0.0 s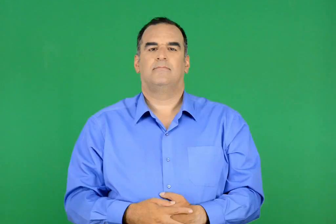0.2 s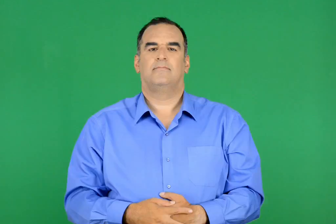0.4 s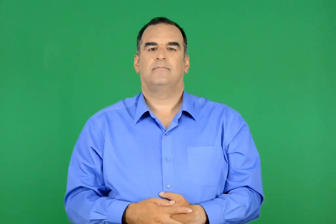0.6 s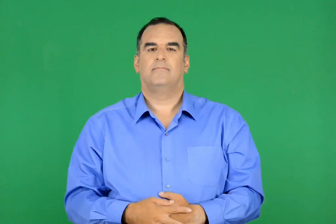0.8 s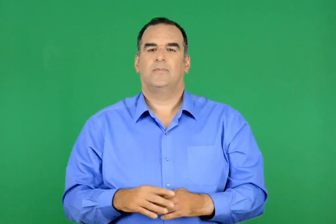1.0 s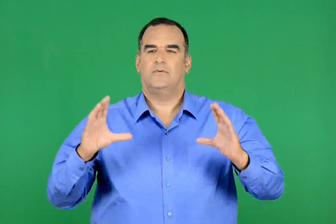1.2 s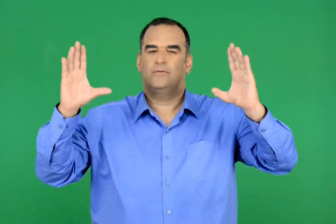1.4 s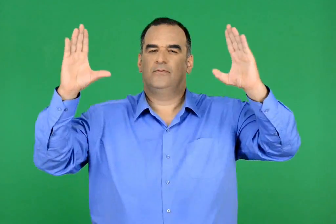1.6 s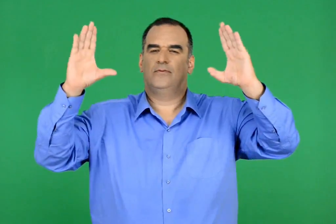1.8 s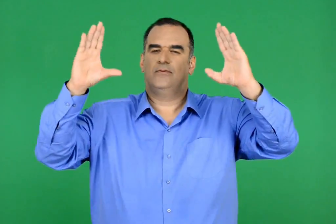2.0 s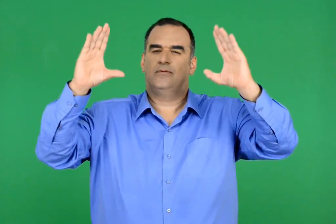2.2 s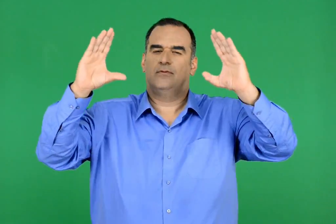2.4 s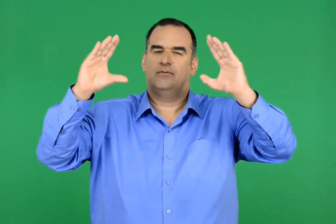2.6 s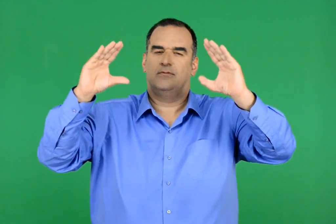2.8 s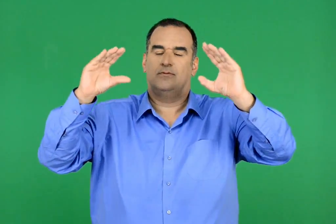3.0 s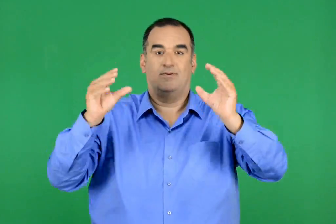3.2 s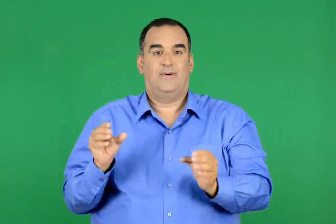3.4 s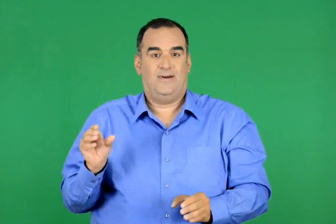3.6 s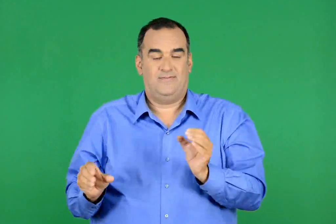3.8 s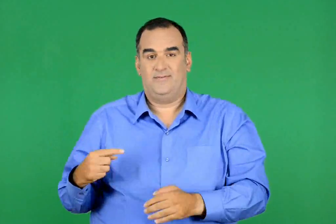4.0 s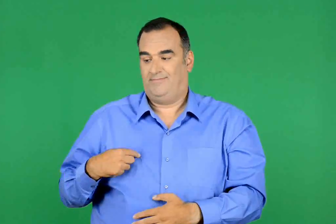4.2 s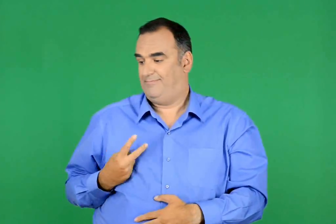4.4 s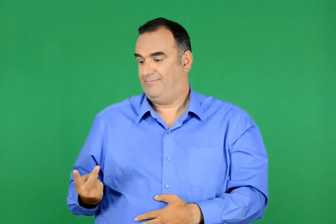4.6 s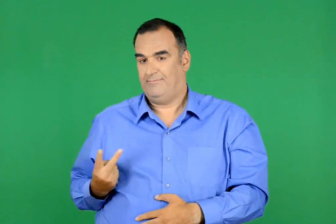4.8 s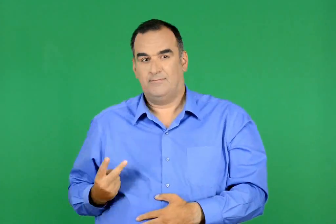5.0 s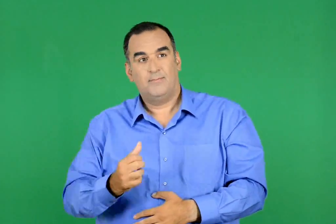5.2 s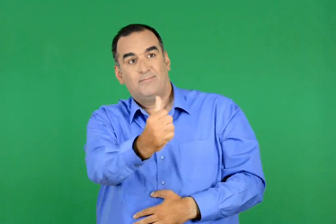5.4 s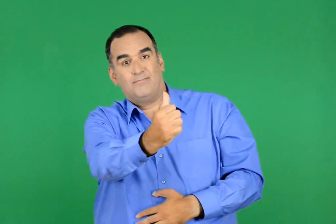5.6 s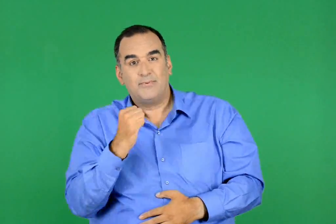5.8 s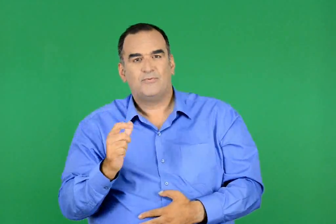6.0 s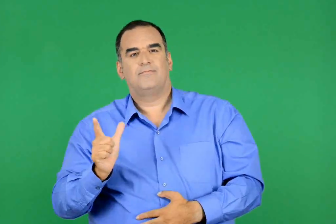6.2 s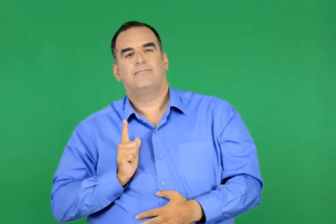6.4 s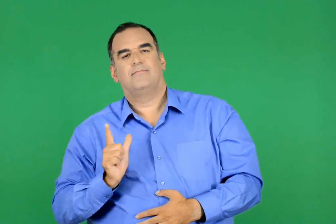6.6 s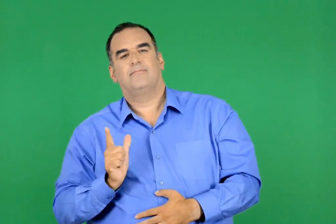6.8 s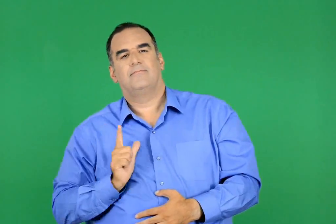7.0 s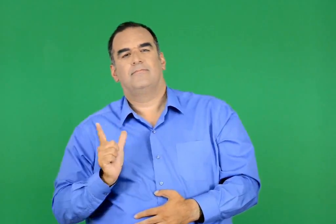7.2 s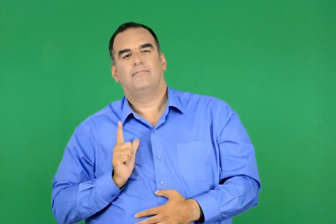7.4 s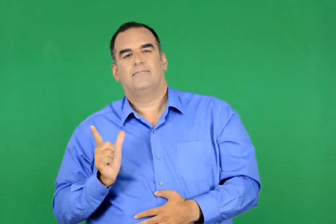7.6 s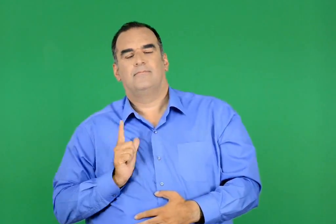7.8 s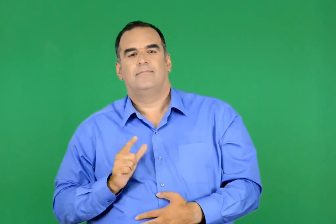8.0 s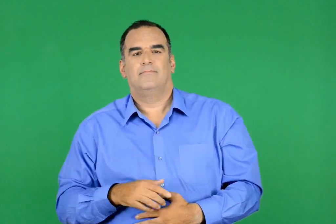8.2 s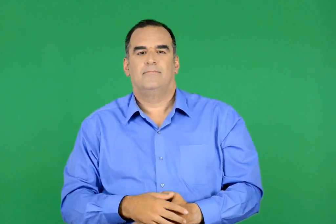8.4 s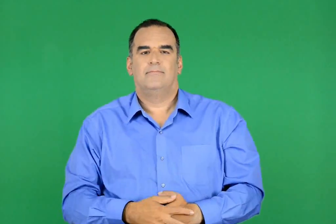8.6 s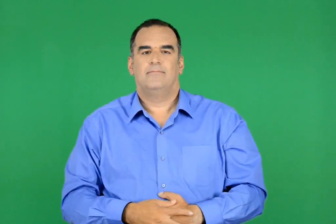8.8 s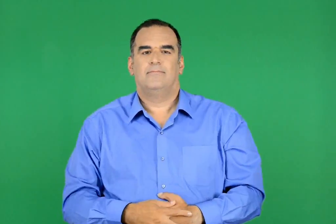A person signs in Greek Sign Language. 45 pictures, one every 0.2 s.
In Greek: το σκοτάδι άρχισε να πέφτει. ο άλφι κι εγώ περιµέναµε να επιστρέψει
